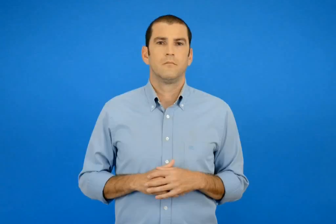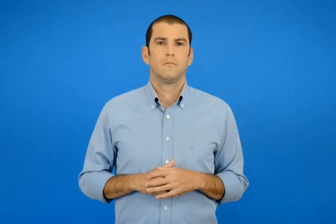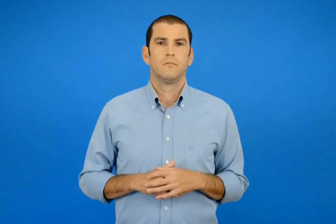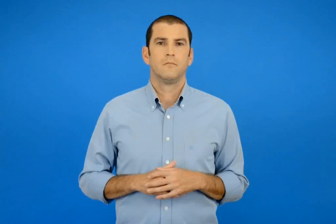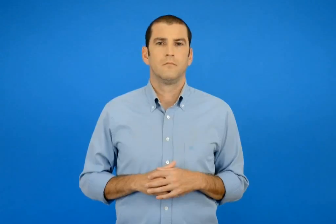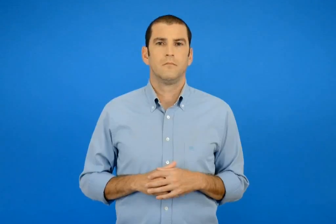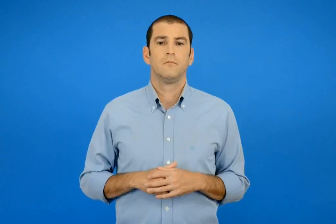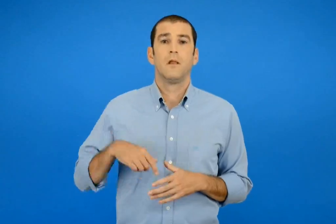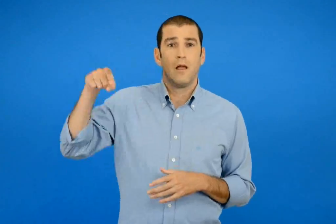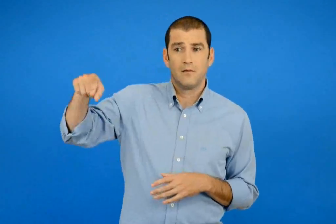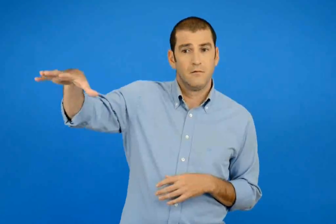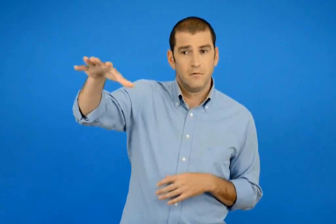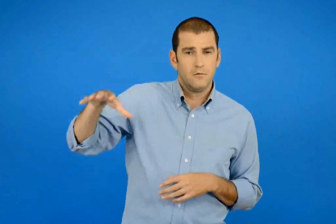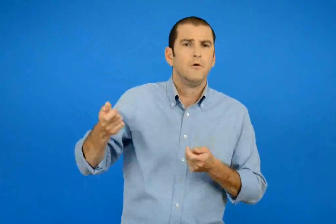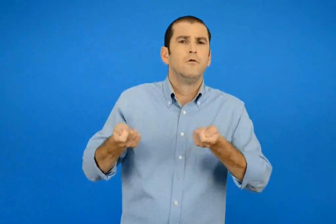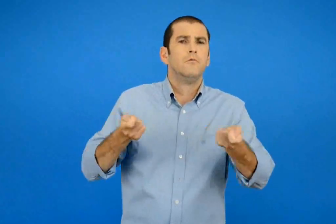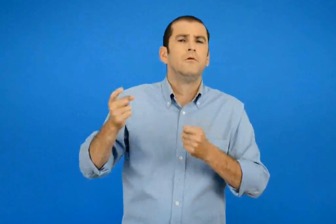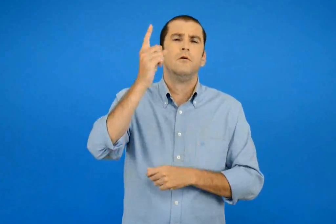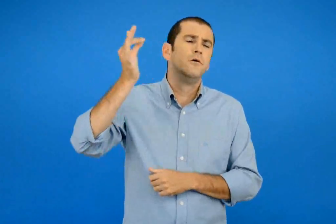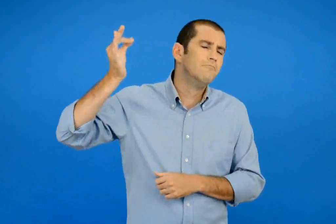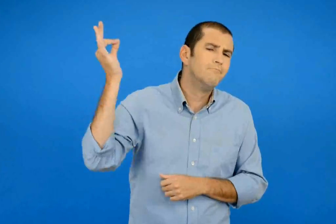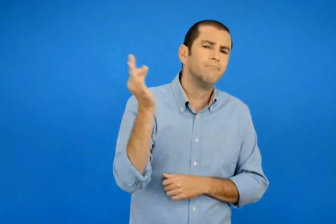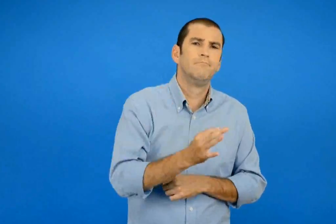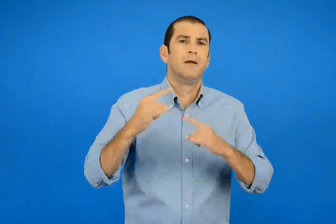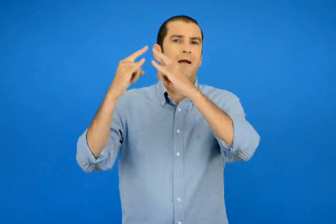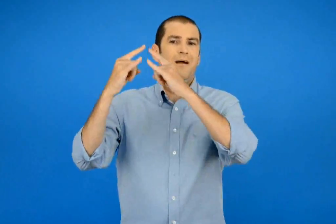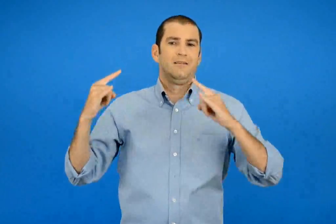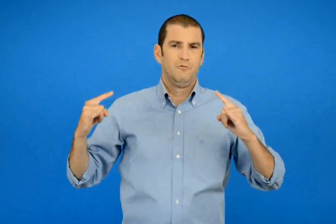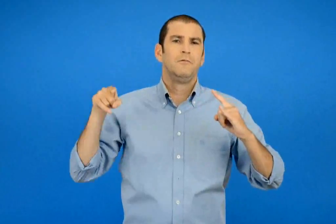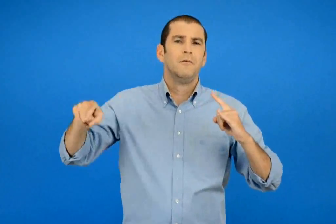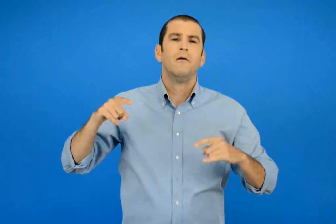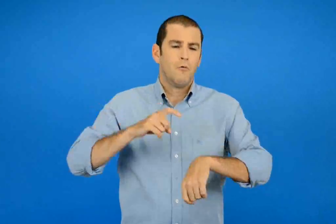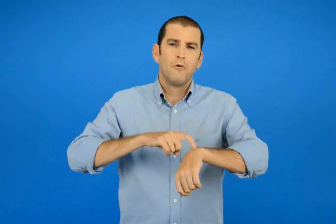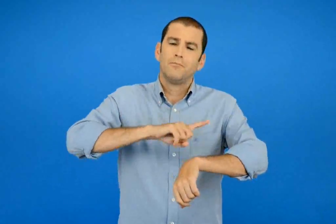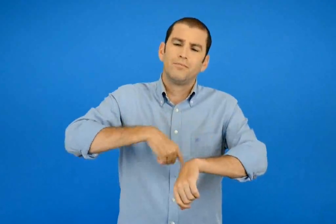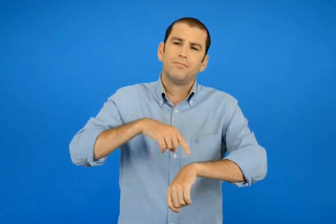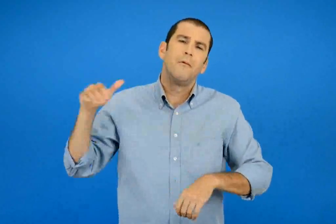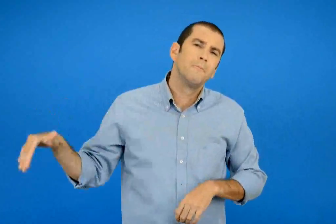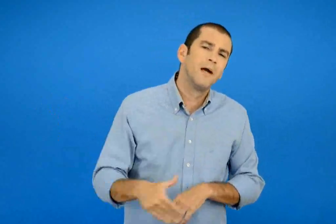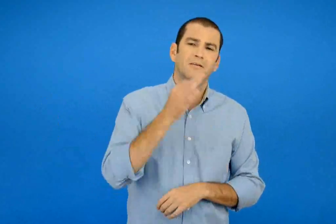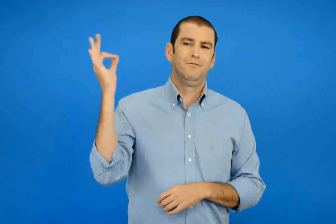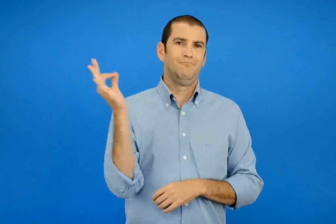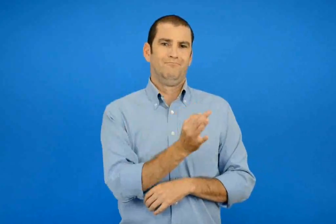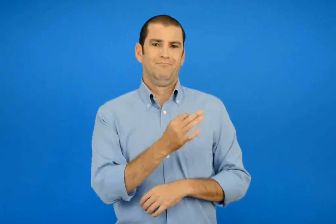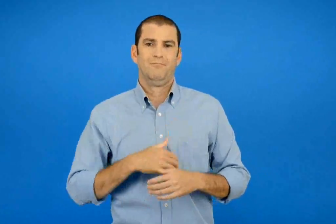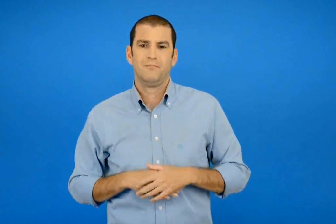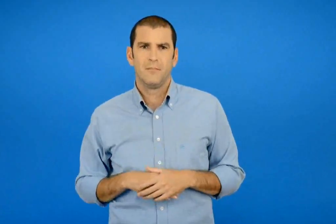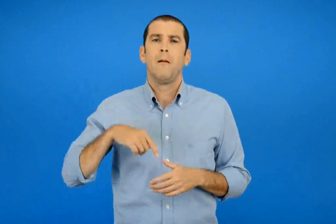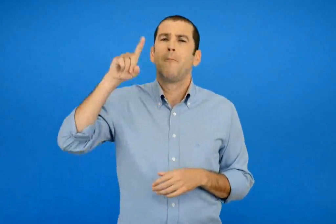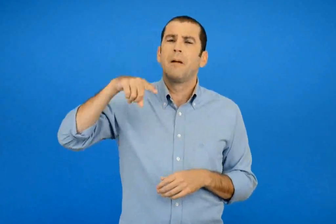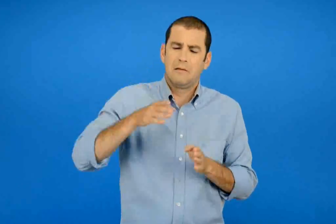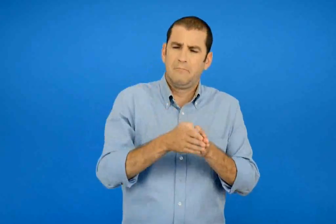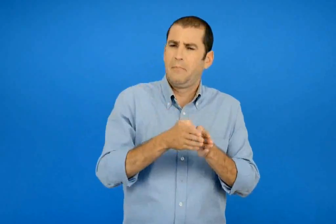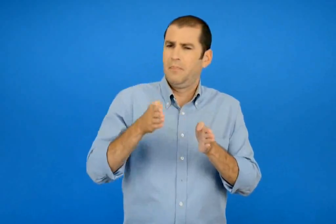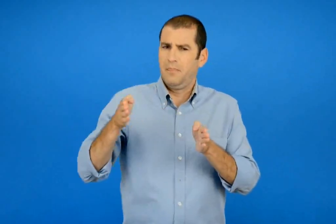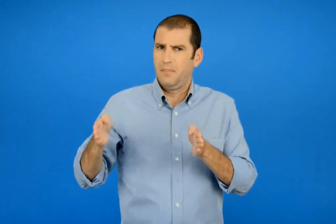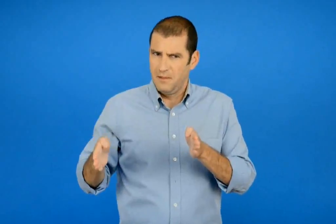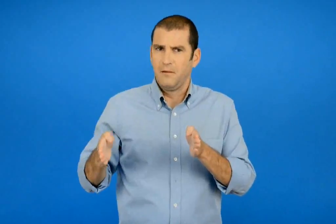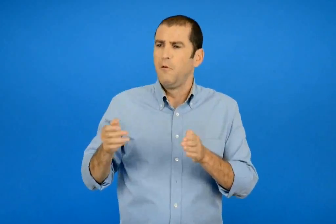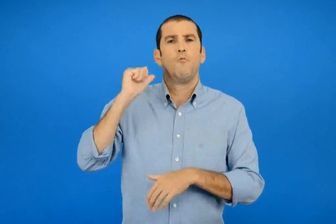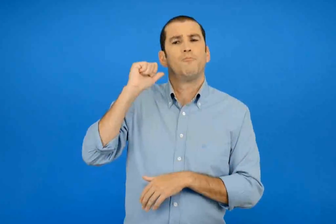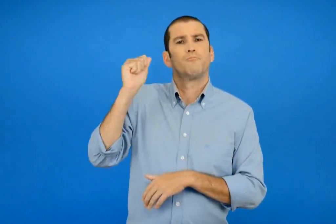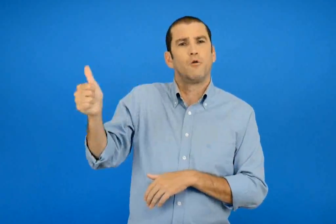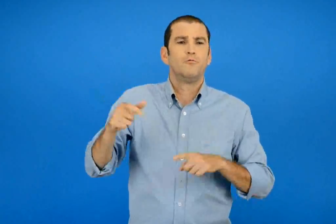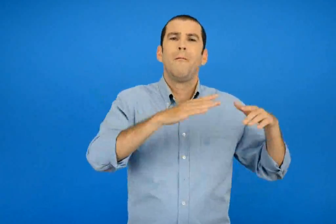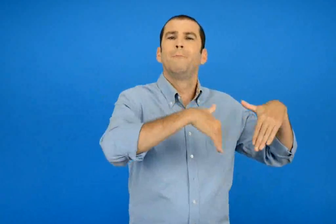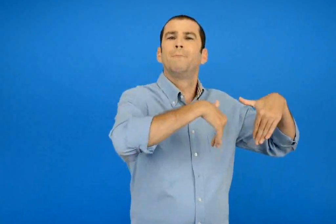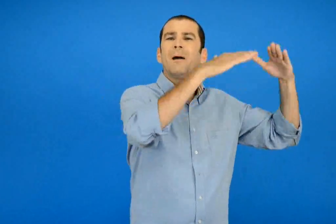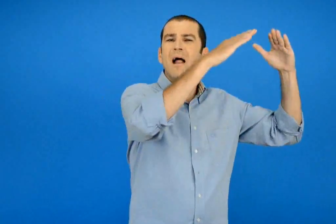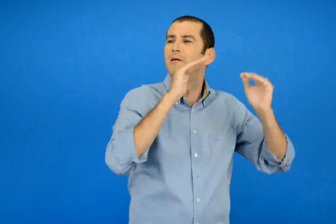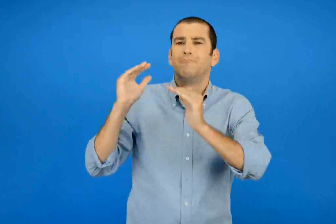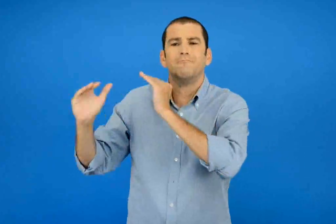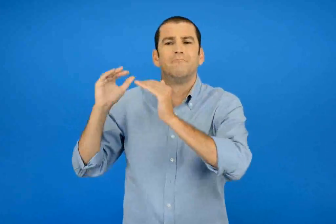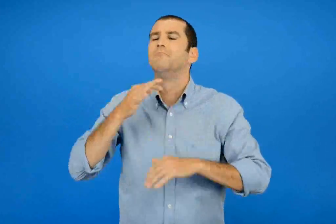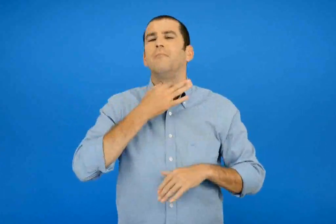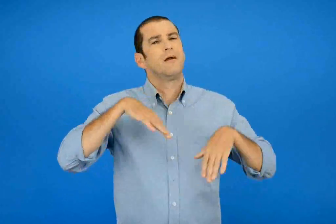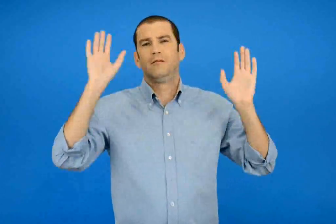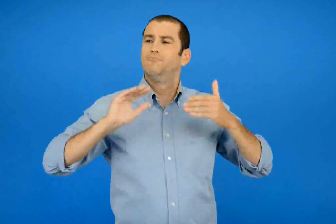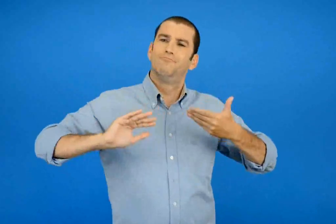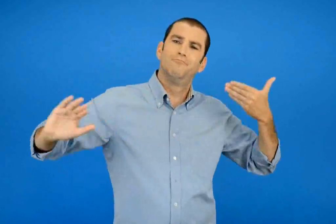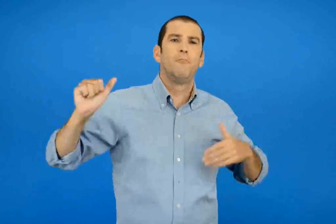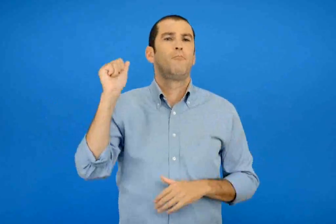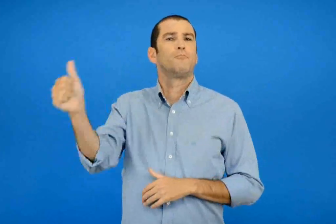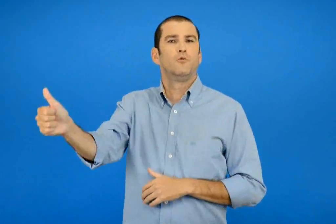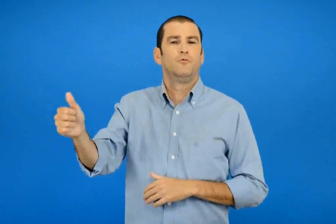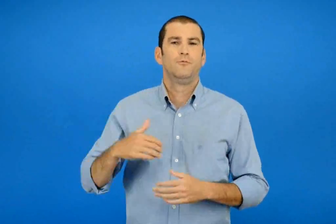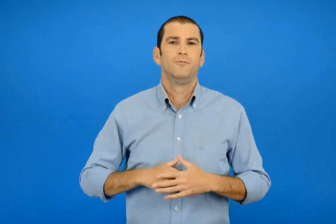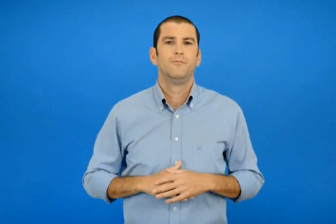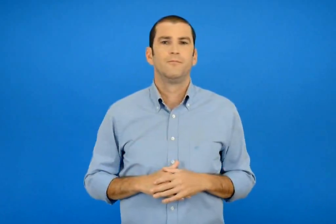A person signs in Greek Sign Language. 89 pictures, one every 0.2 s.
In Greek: εκεί οργανώνουν μια καταπληκτική κατασκήνωση και περνούν υπέροχα για λίγες μέρες ζουν μακριά από τη φροντίδα των μεγάλων
